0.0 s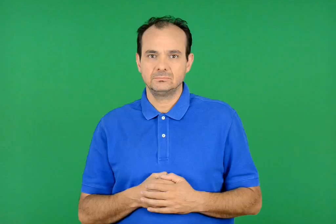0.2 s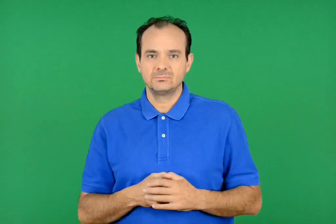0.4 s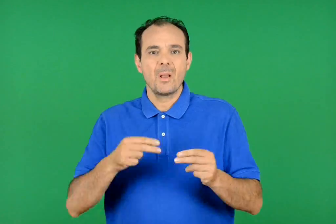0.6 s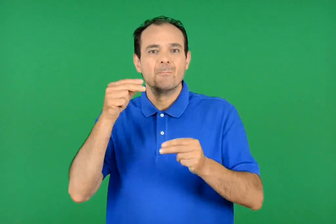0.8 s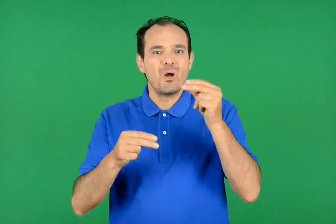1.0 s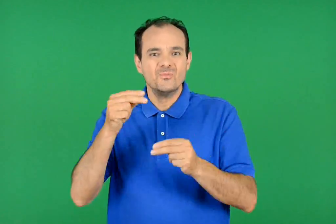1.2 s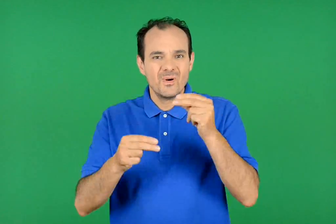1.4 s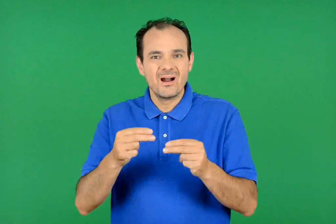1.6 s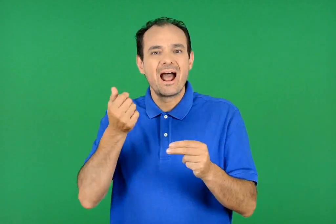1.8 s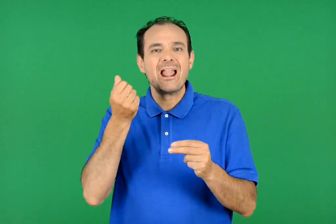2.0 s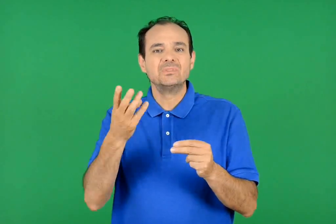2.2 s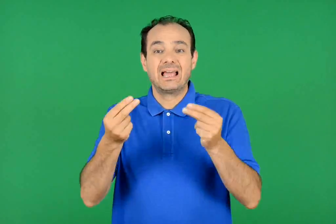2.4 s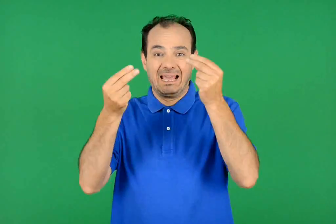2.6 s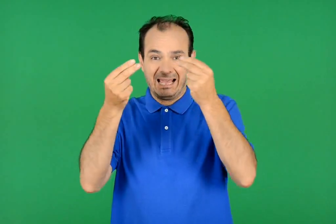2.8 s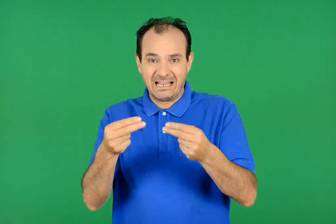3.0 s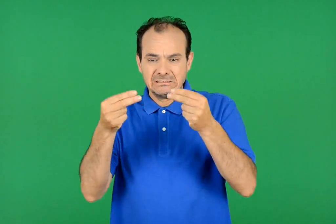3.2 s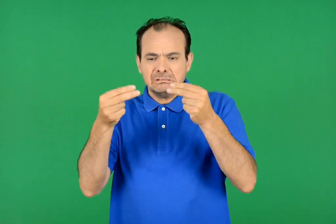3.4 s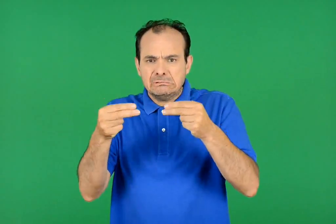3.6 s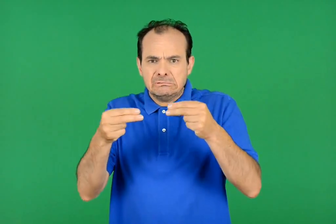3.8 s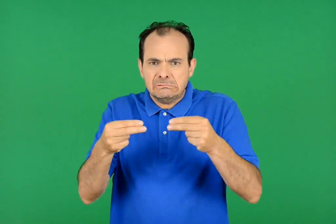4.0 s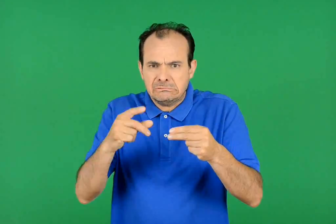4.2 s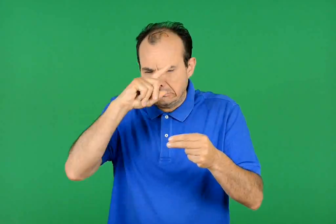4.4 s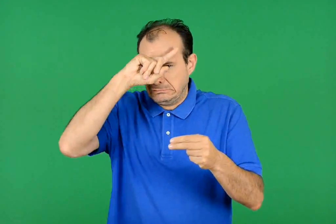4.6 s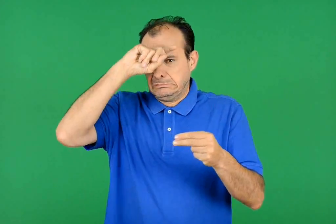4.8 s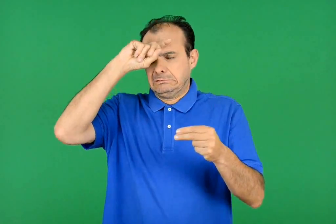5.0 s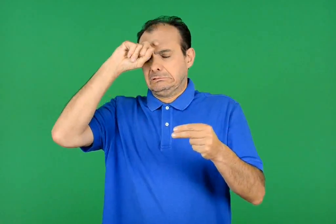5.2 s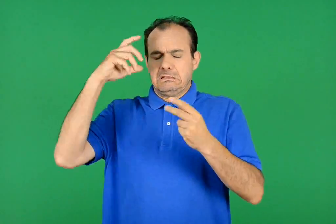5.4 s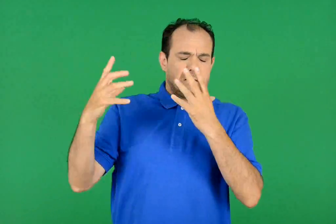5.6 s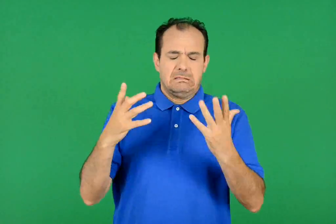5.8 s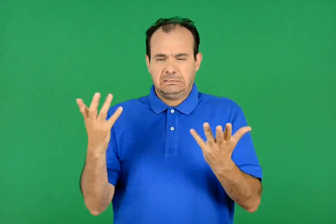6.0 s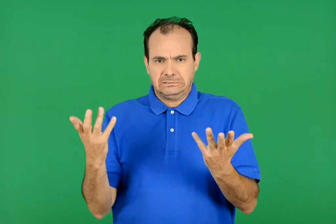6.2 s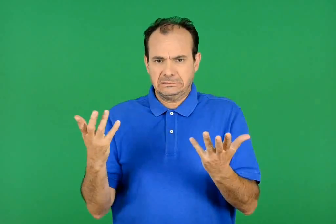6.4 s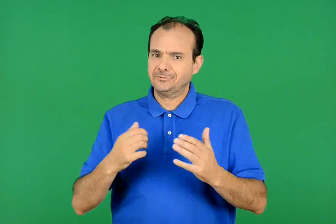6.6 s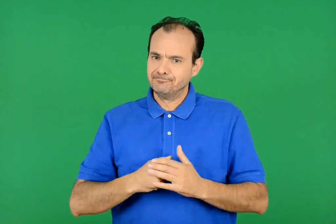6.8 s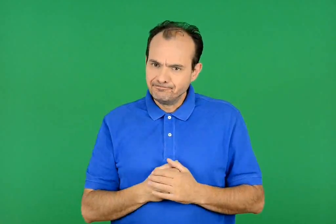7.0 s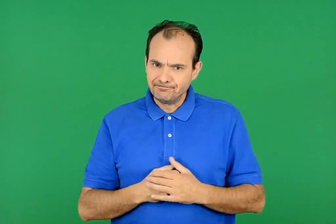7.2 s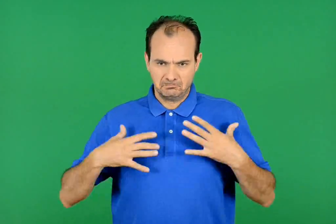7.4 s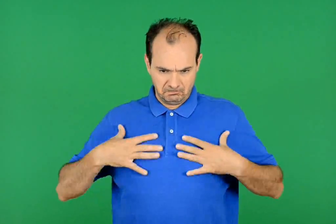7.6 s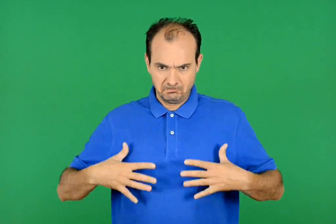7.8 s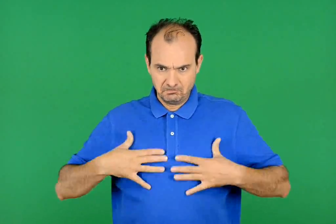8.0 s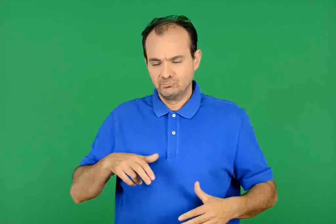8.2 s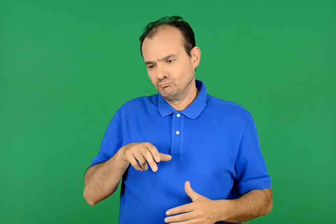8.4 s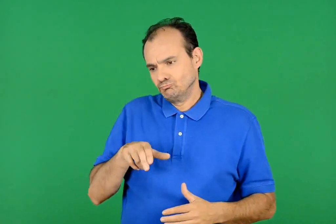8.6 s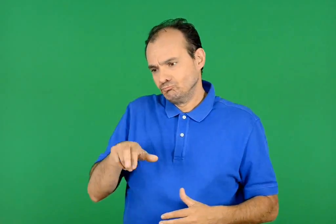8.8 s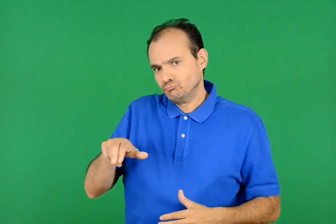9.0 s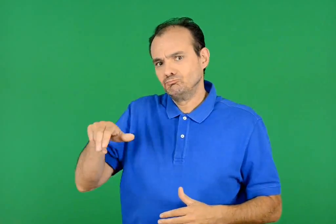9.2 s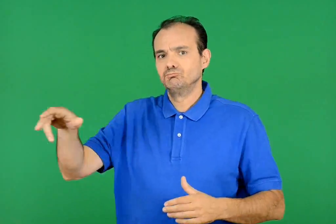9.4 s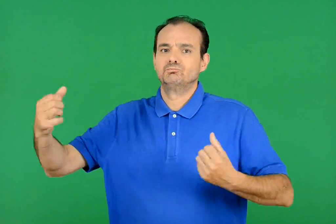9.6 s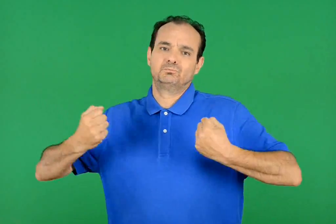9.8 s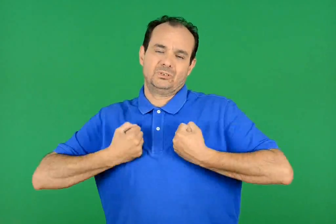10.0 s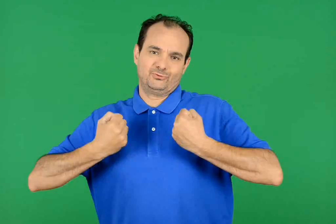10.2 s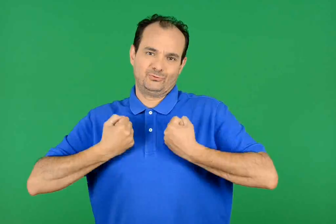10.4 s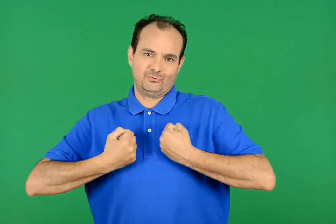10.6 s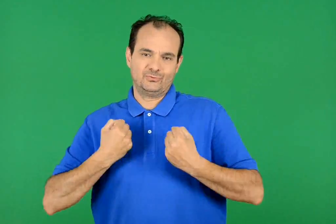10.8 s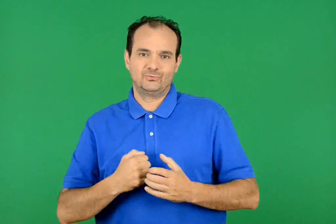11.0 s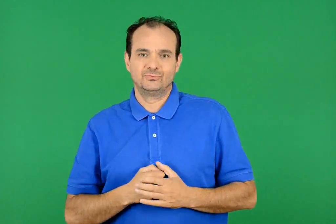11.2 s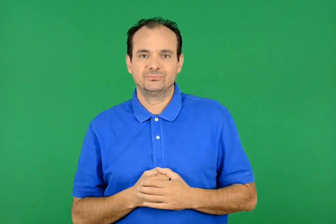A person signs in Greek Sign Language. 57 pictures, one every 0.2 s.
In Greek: αφού παιδεύτηκα να λύσω τα προβλήματα της αριθμητικής , ετοιμάστηκα για να βγω να παίξω
